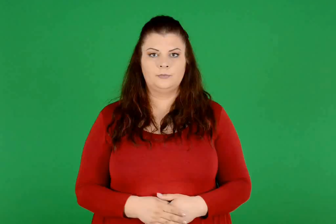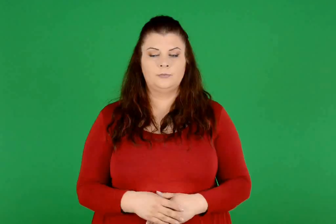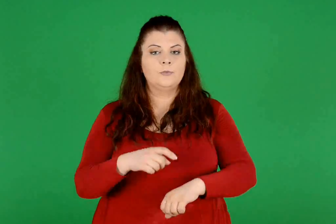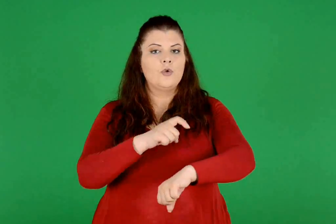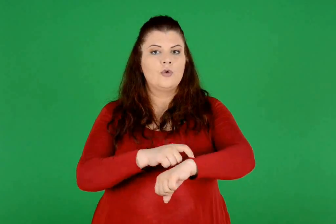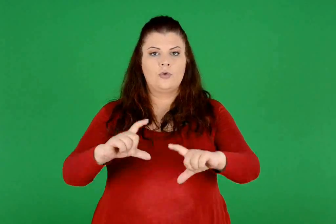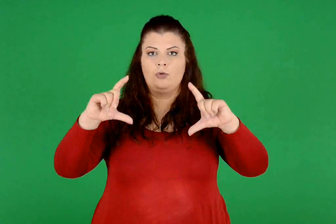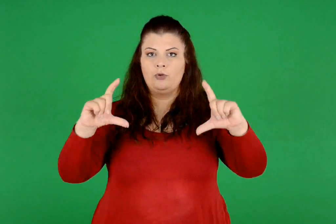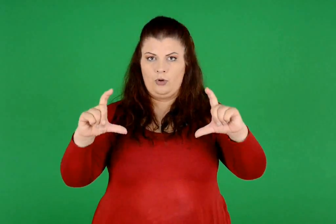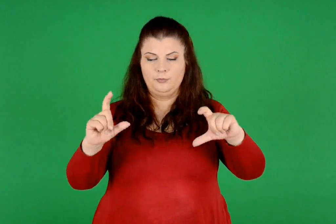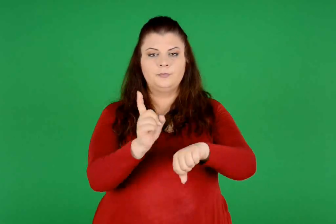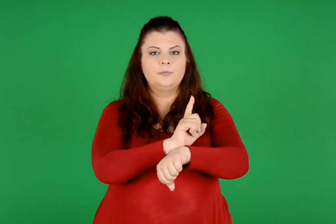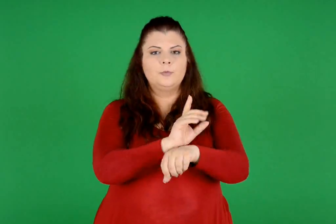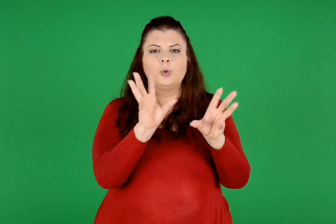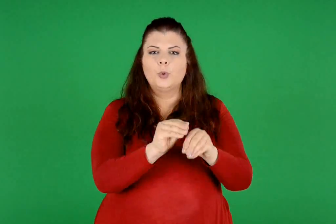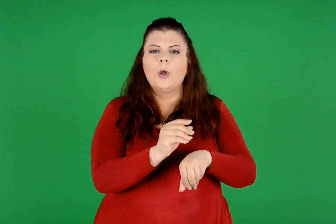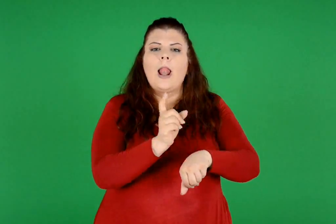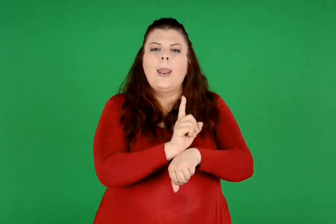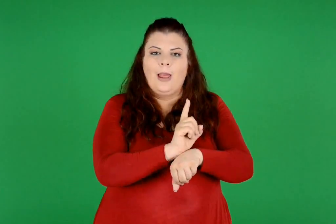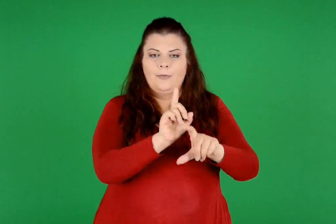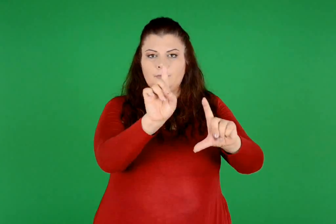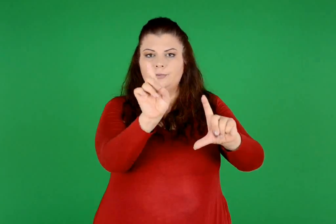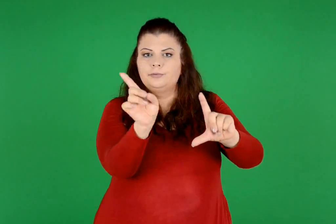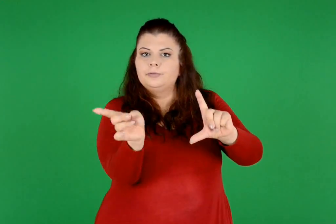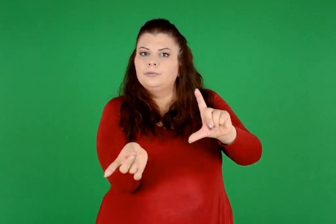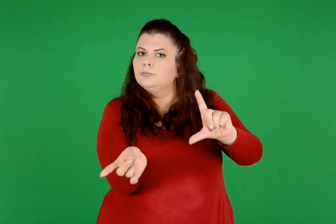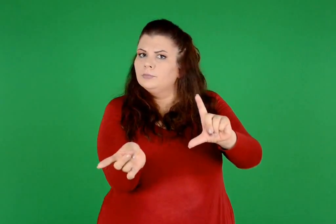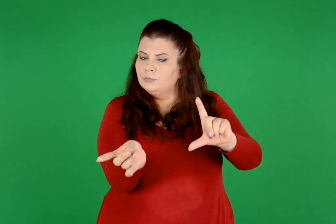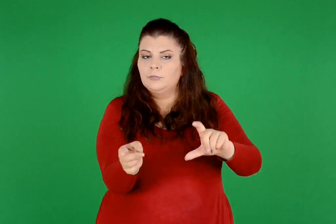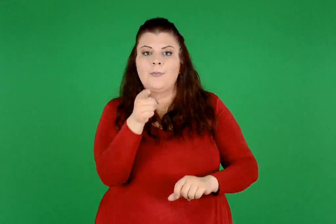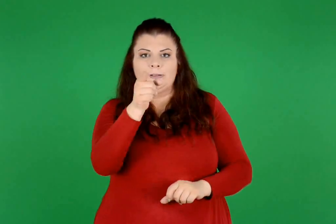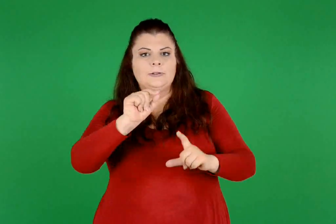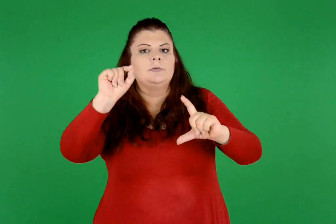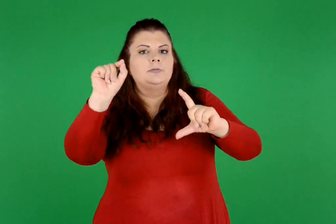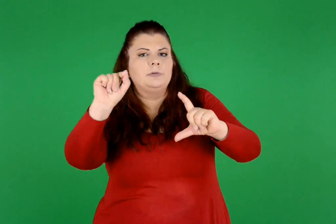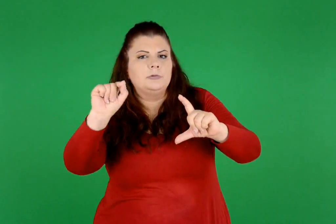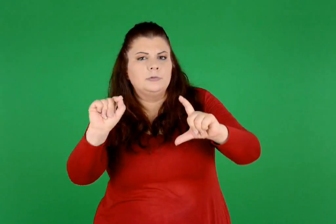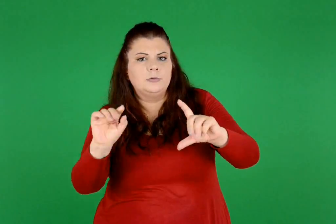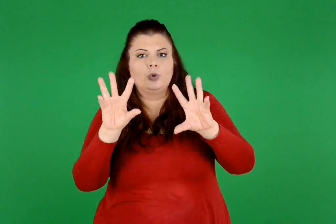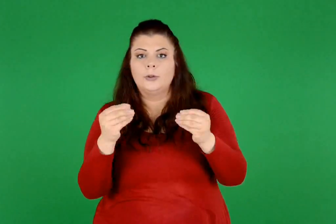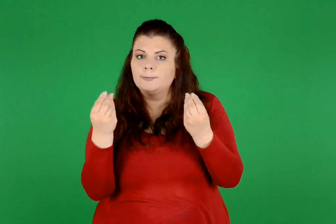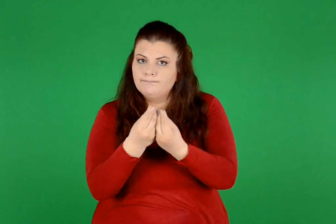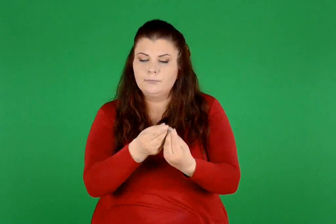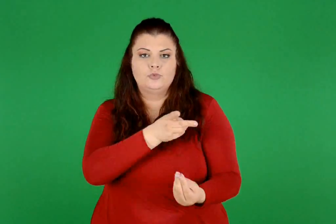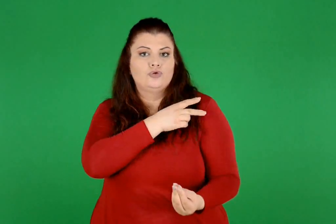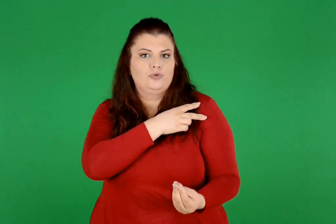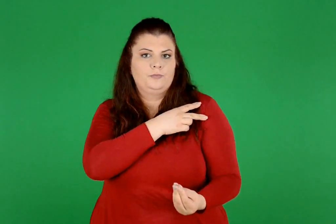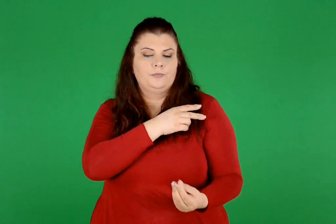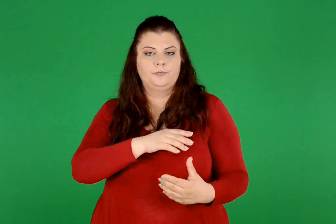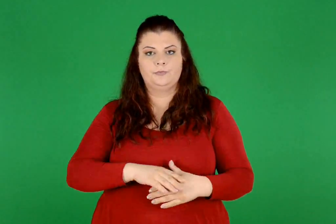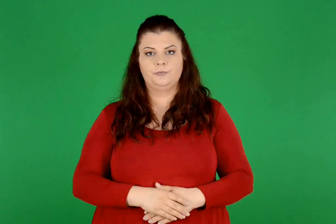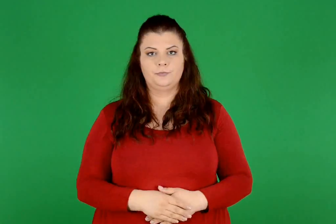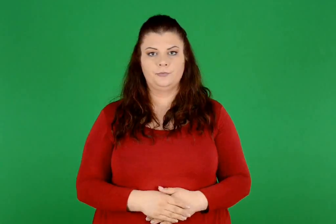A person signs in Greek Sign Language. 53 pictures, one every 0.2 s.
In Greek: ποιο μέρος του ρολογιού θα καλύψει ο λεπτοδείκτης ; σκίασε το αντίστοιχο μέρος του κύκλου
